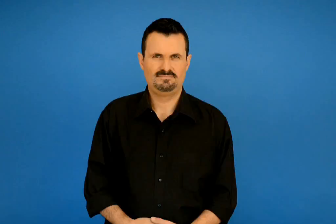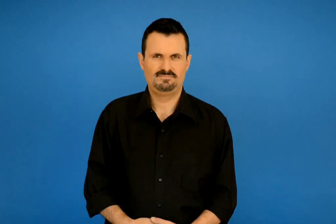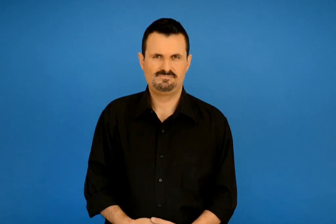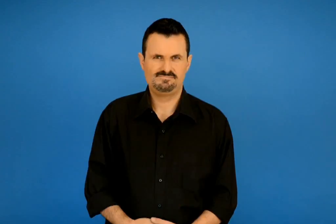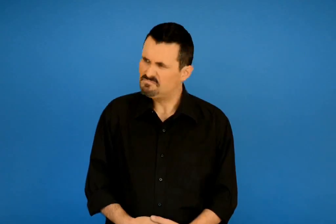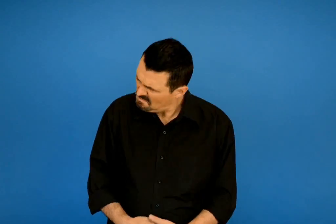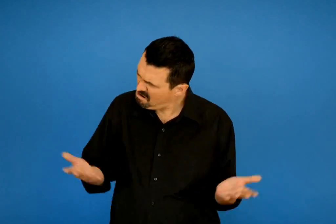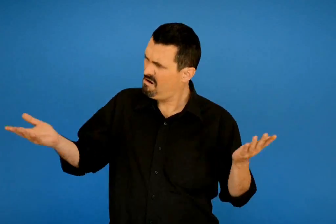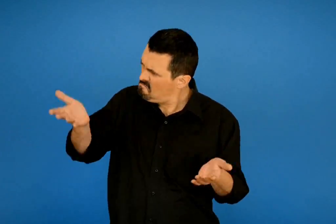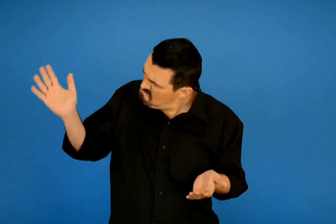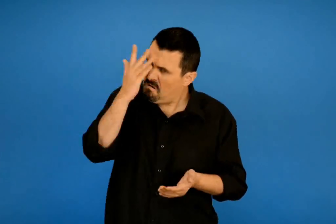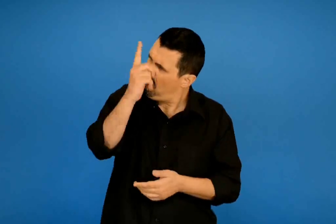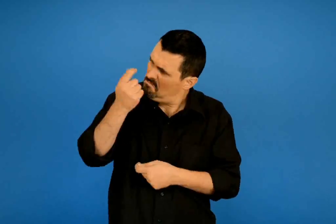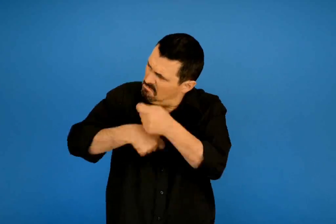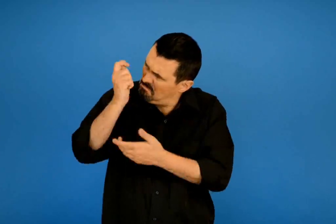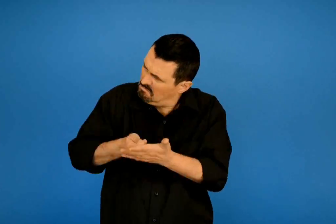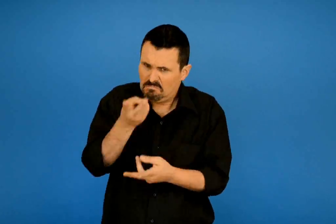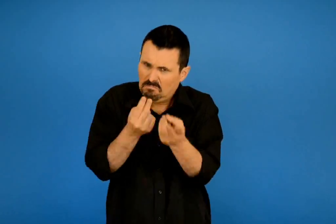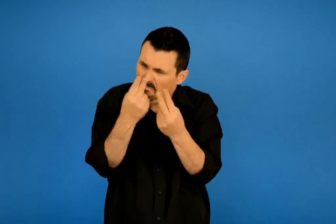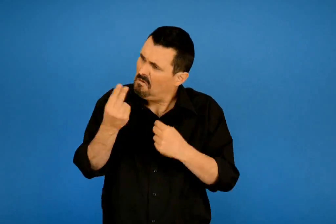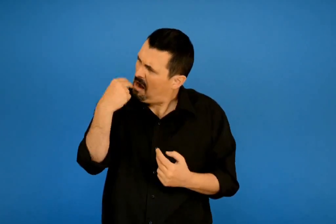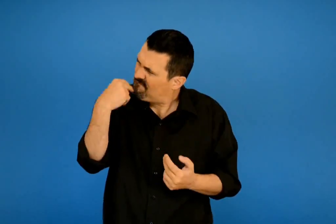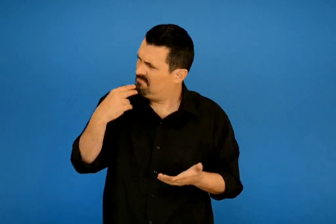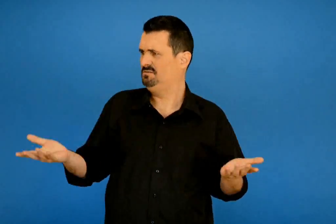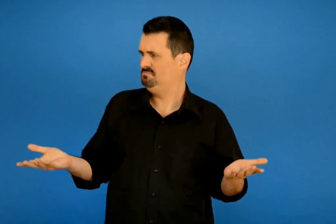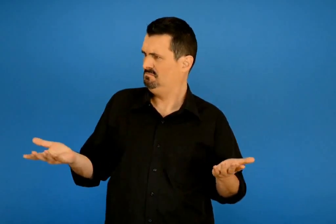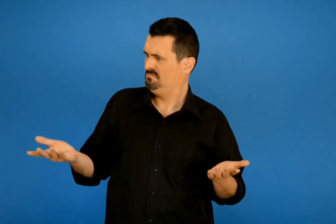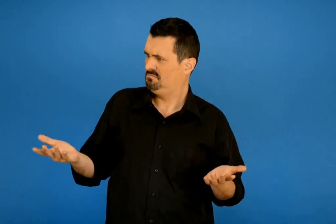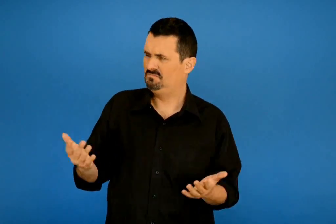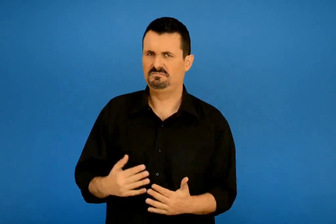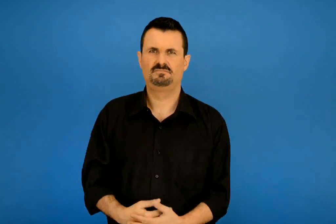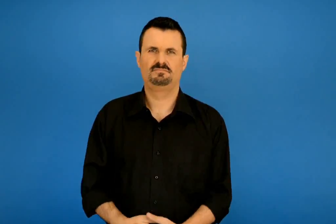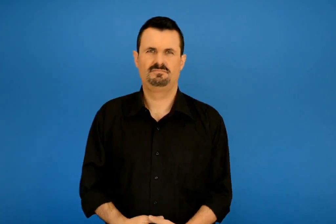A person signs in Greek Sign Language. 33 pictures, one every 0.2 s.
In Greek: να πάμε να πάρουμε κάτι να φάμε
